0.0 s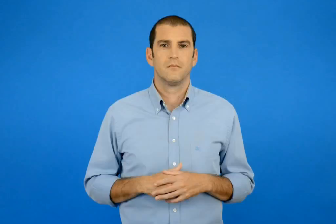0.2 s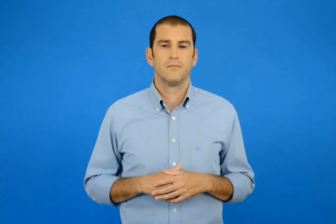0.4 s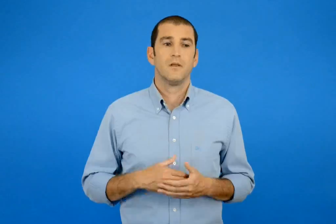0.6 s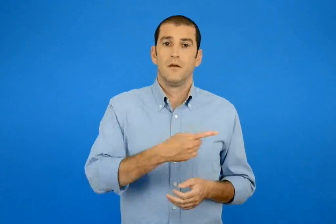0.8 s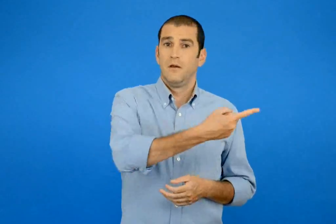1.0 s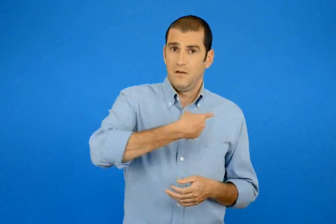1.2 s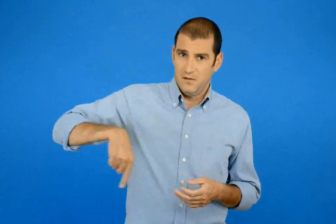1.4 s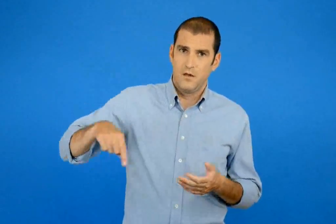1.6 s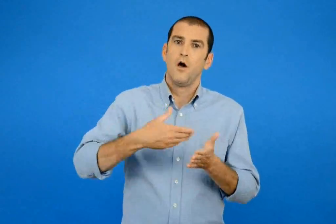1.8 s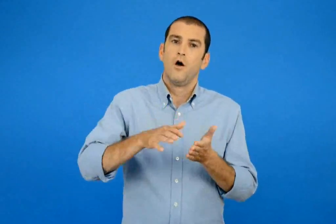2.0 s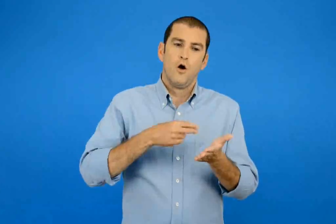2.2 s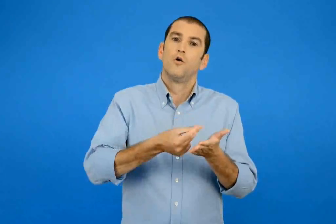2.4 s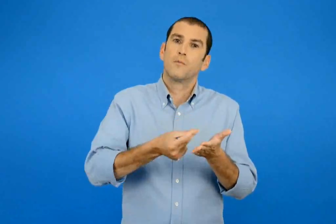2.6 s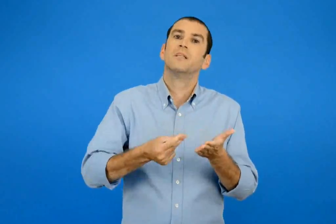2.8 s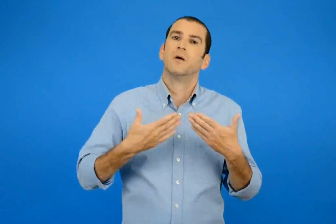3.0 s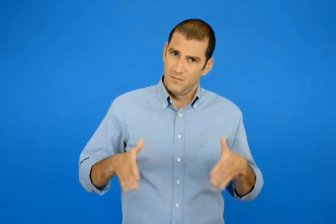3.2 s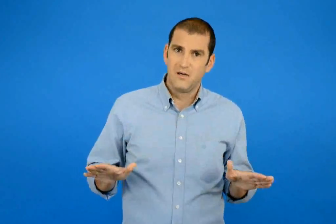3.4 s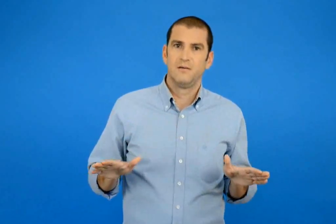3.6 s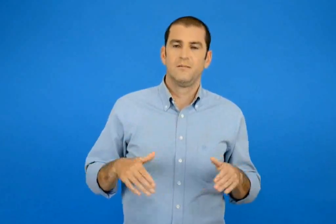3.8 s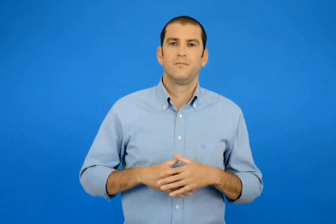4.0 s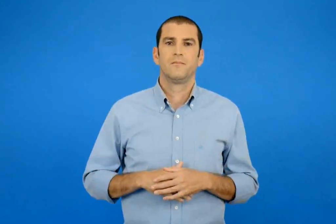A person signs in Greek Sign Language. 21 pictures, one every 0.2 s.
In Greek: χρωματίσαμε
